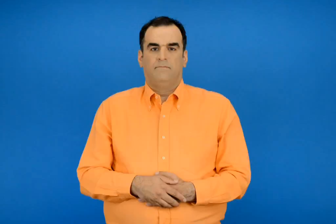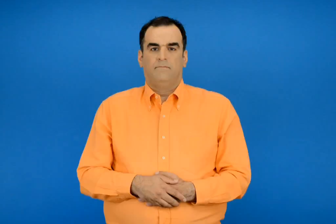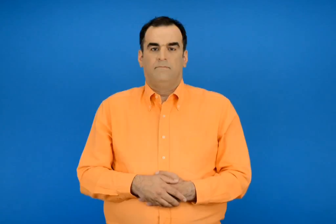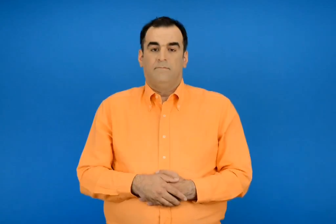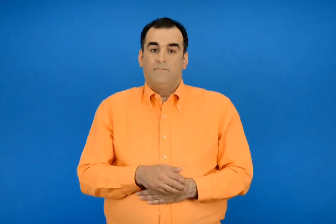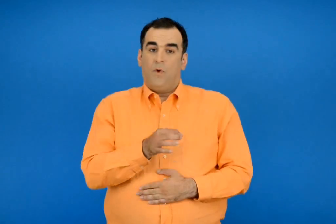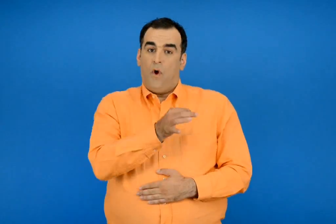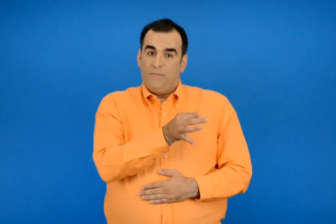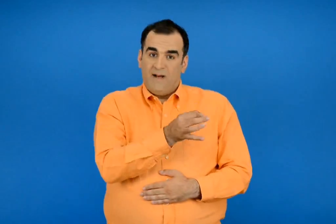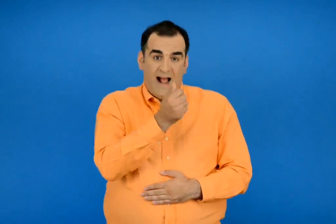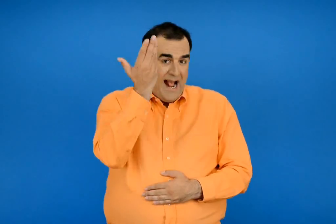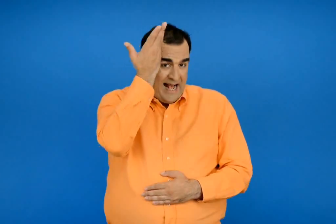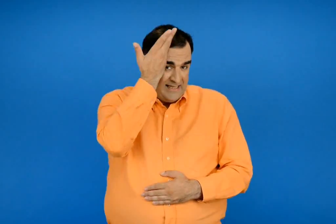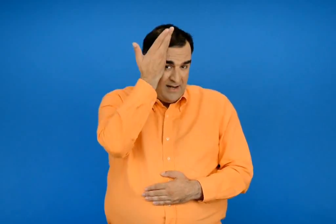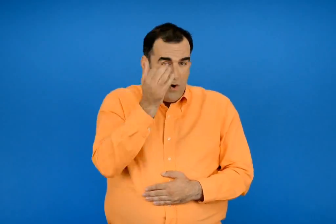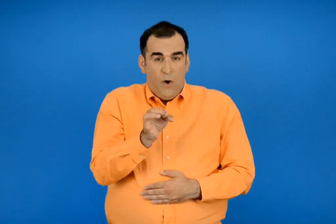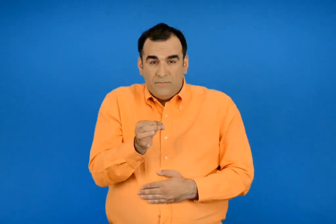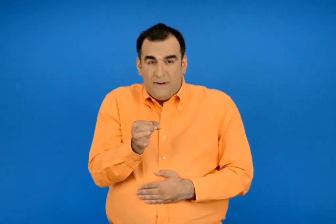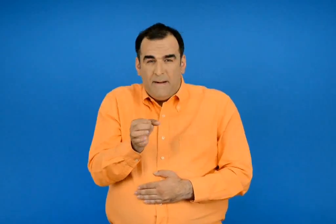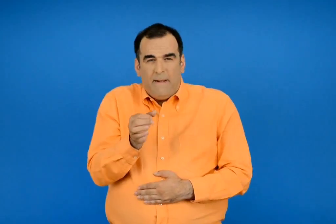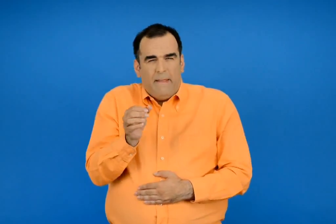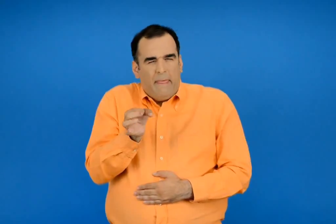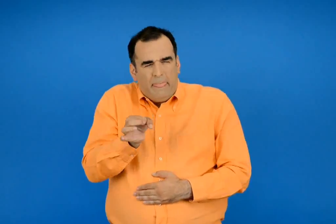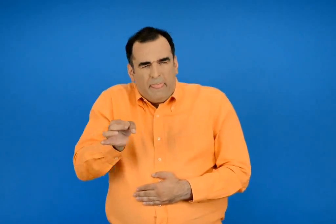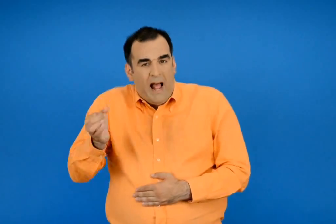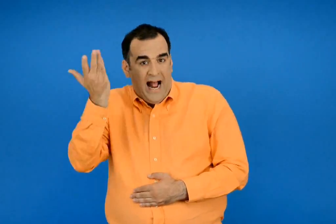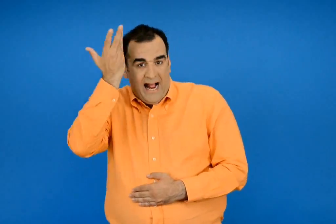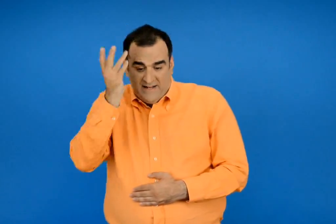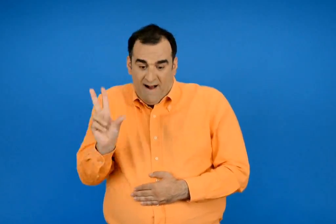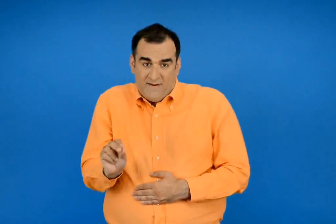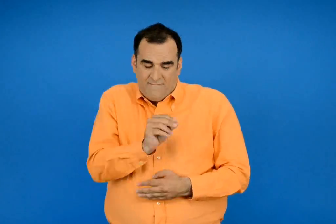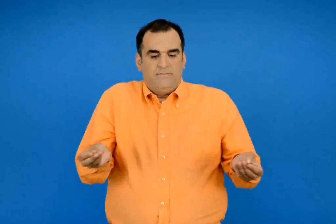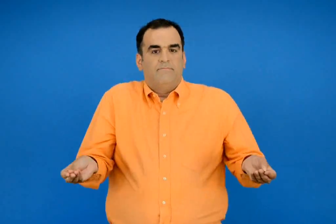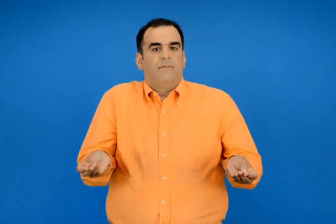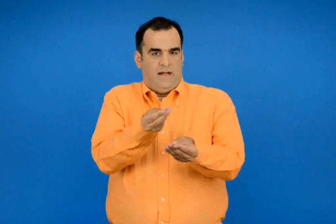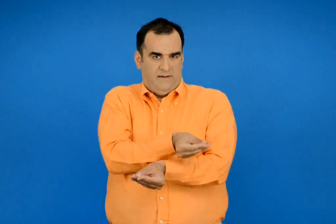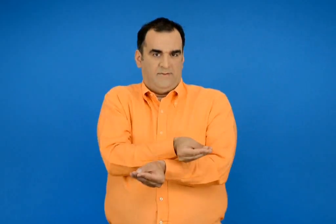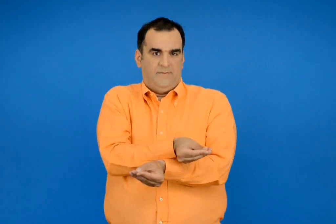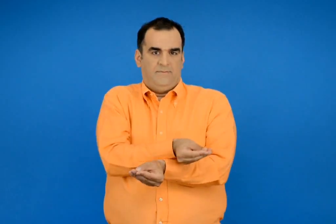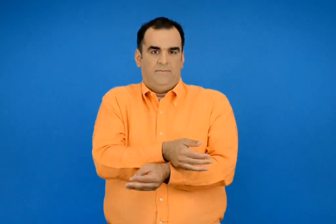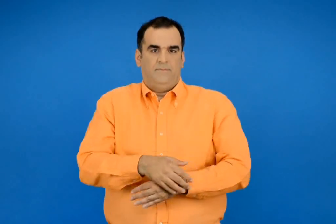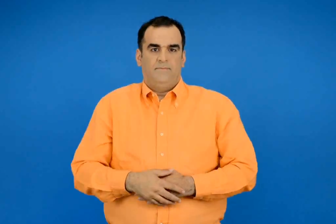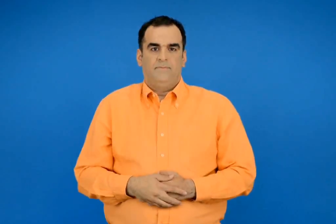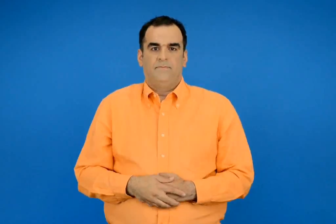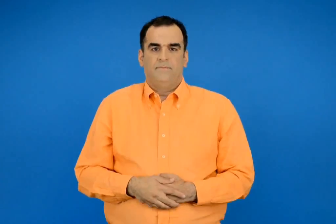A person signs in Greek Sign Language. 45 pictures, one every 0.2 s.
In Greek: θέλω να ανταλλάξω το μεγάλο νόμισμα με αλλά μικρότερα αλλά ίσης συνολικής αξίας
